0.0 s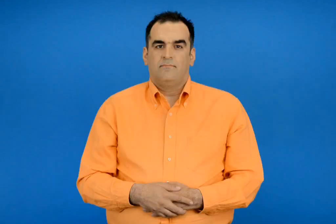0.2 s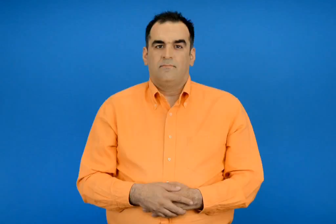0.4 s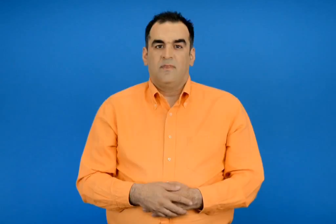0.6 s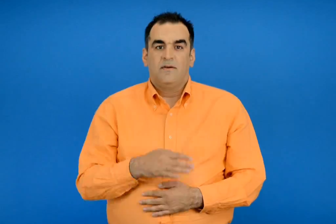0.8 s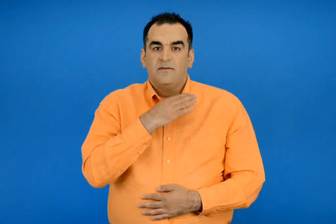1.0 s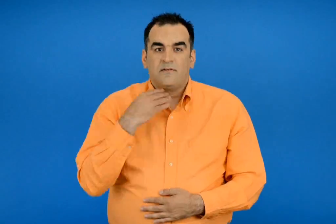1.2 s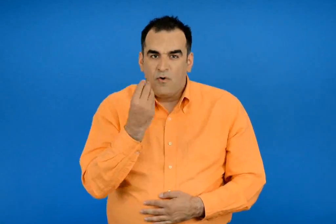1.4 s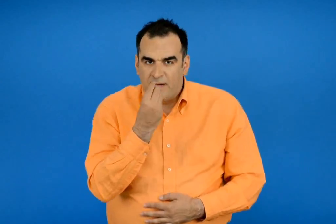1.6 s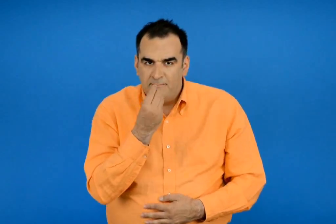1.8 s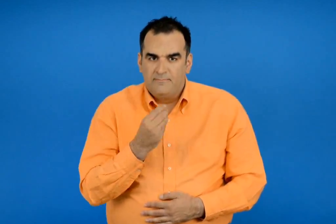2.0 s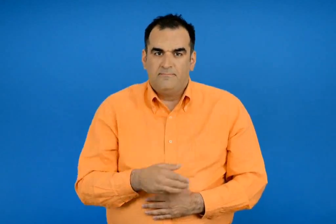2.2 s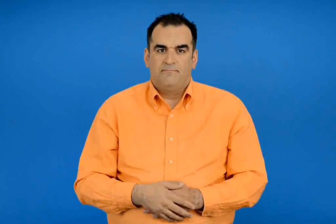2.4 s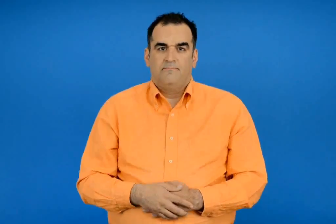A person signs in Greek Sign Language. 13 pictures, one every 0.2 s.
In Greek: σαρκοφάγα
